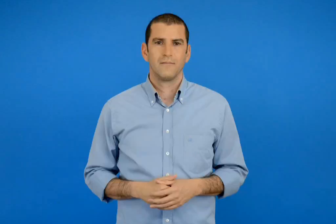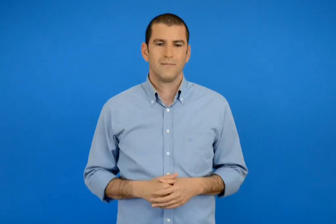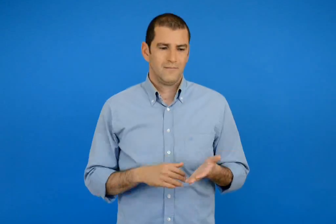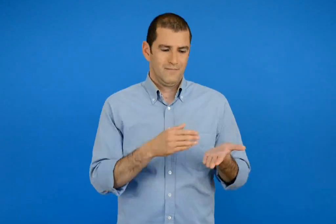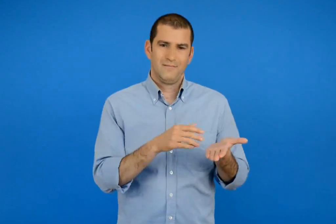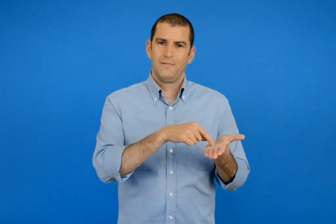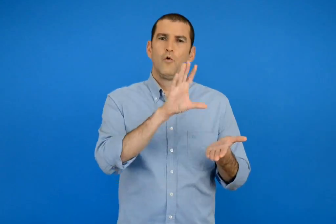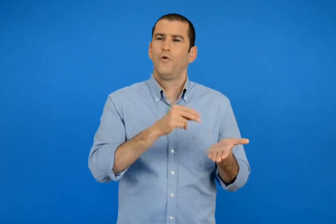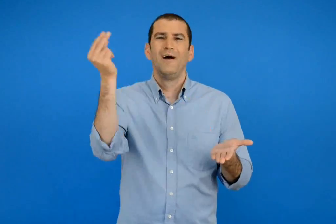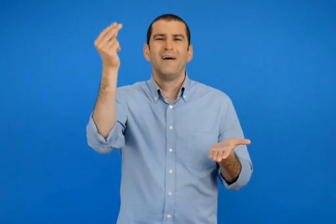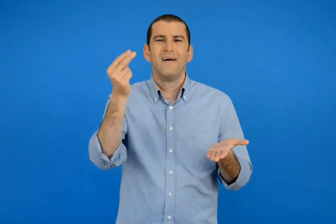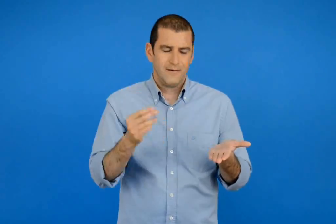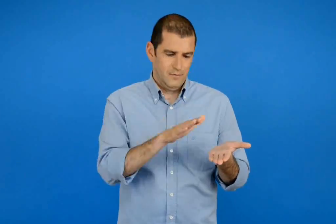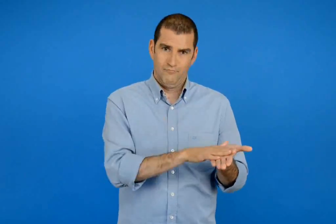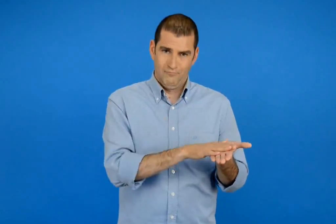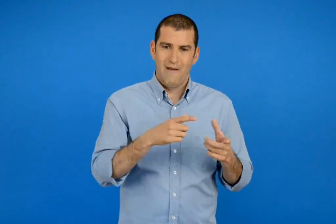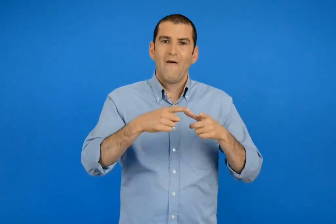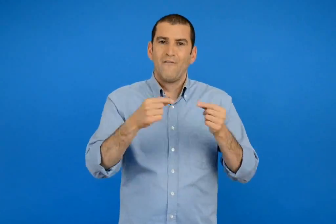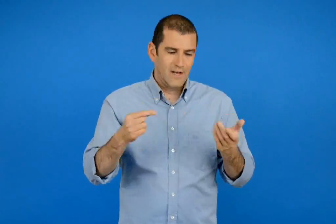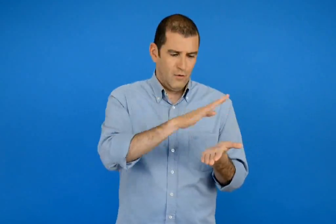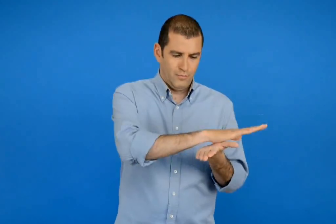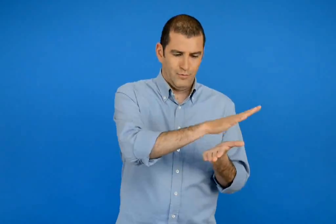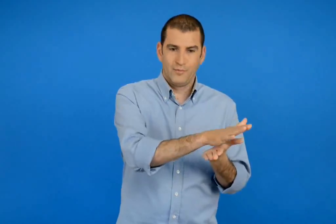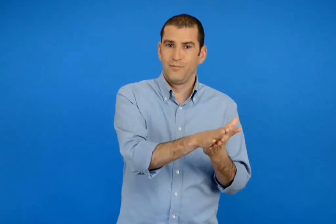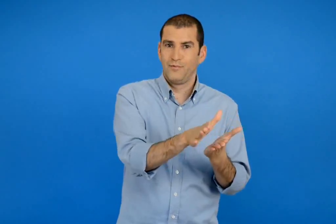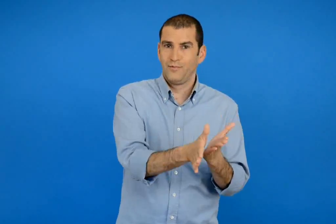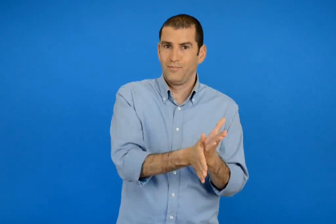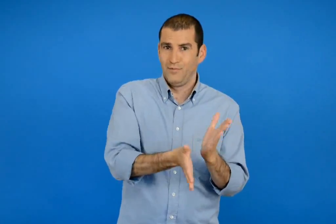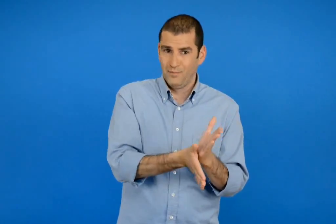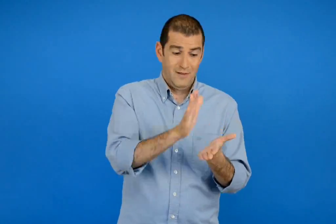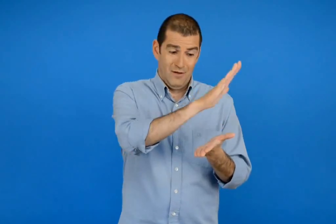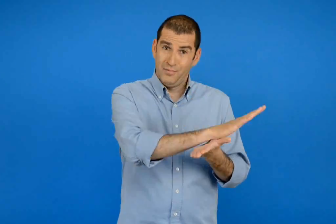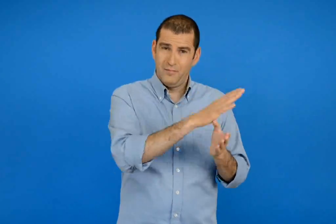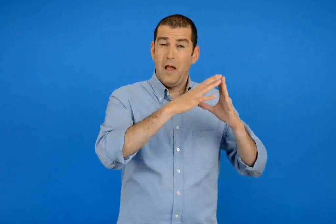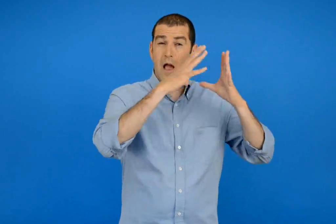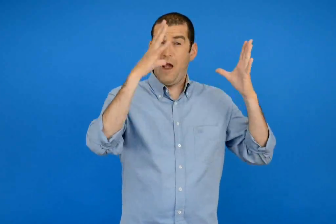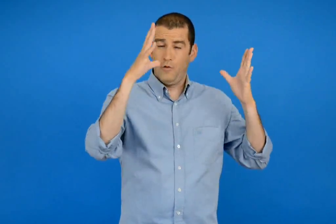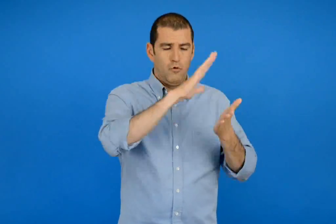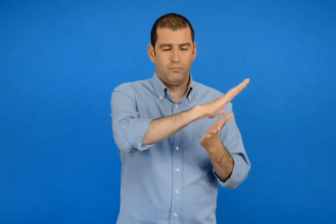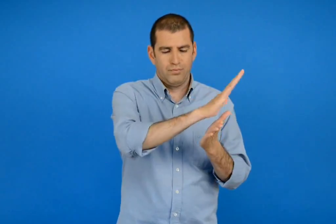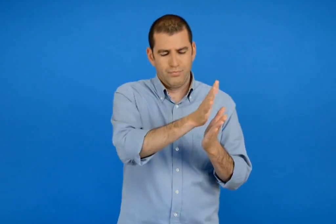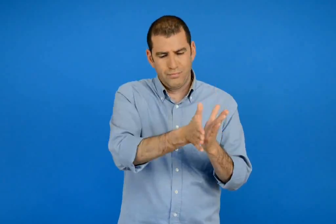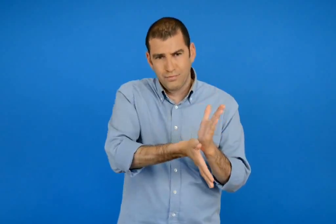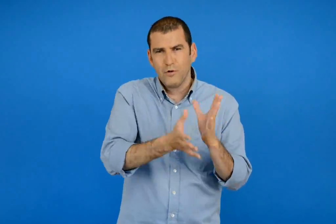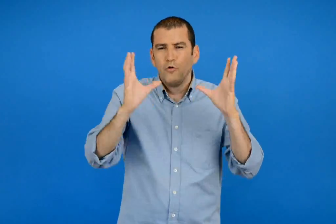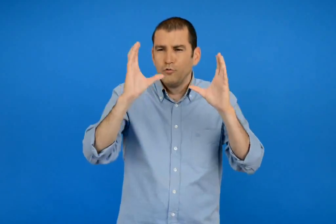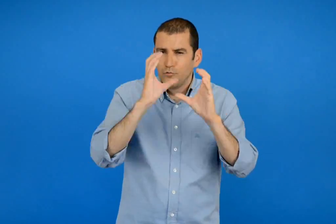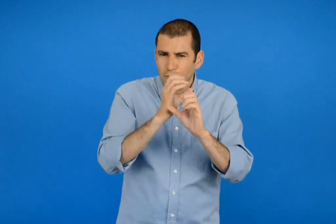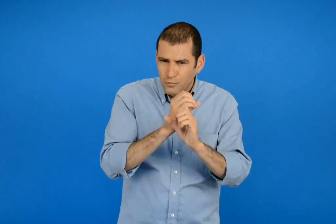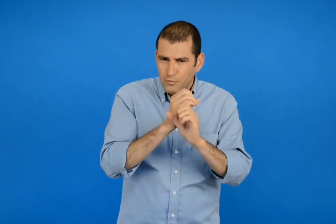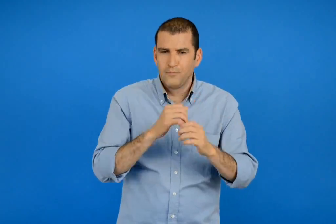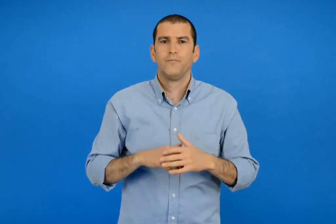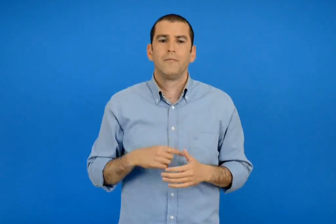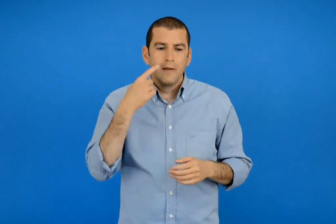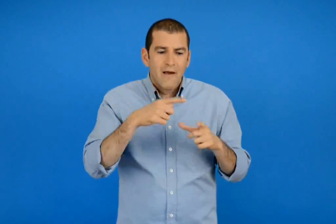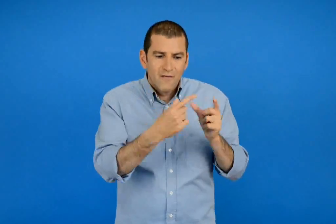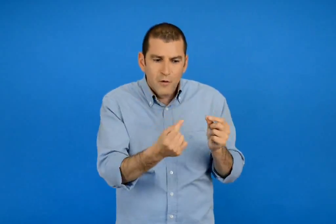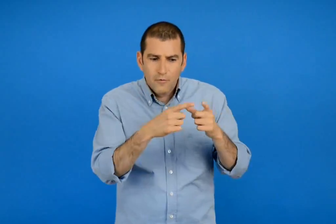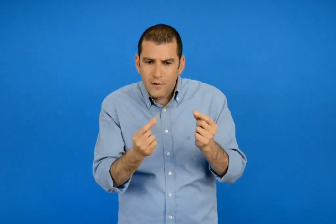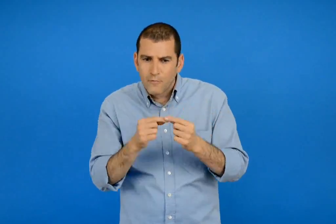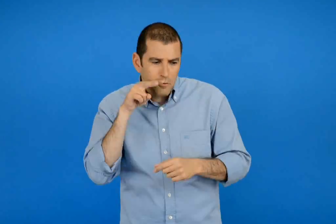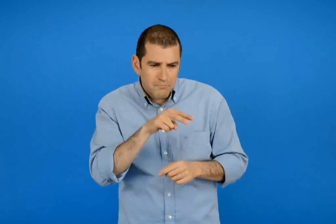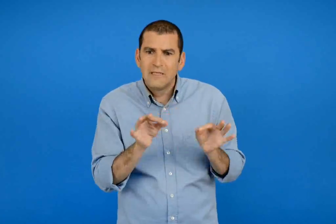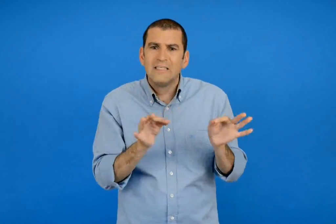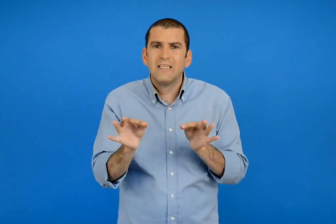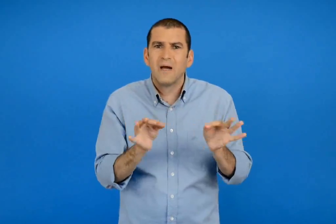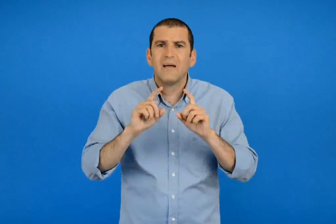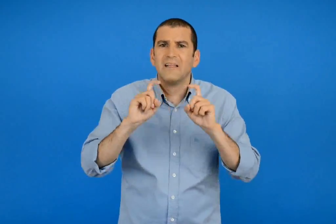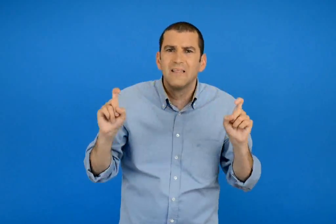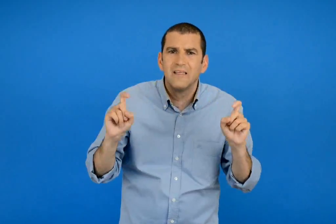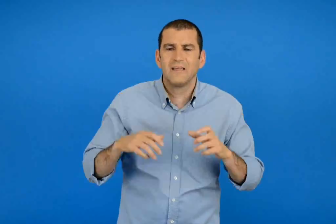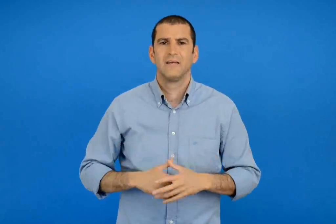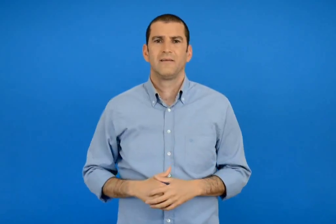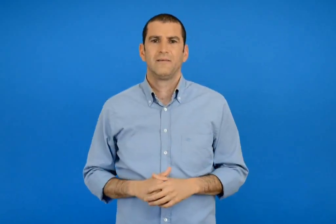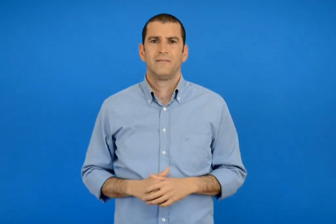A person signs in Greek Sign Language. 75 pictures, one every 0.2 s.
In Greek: τοποθετούμε φύλλα σε παλέτα αρχίζουμε από το φύλλο με το πιο ανοιχτό πράσινο τι σχήμα έχει κάθε φύλλο ;
